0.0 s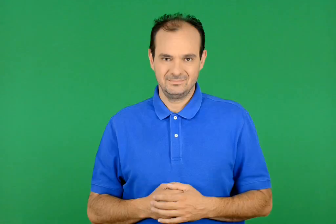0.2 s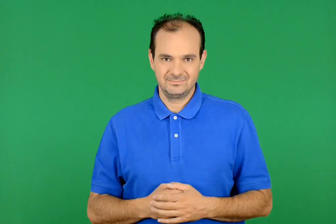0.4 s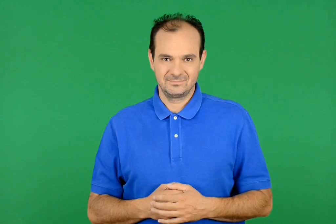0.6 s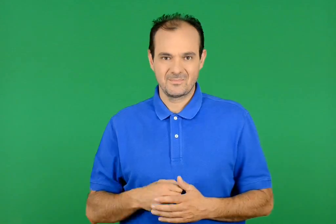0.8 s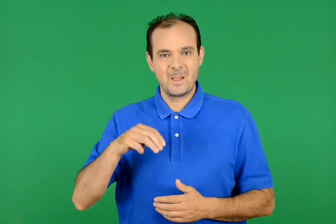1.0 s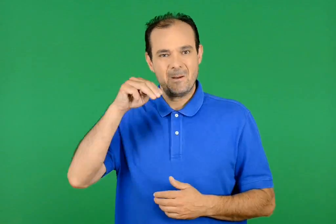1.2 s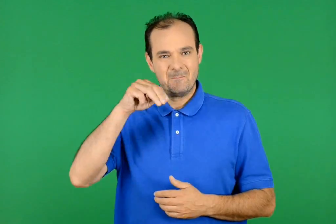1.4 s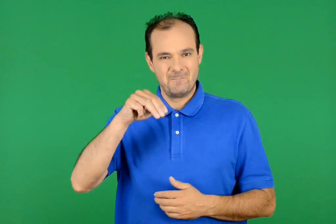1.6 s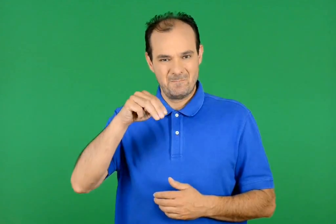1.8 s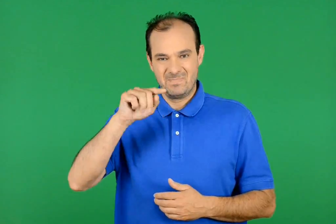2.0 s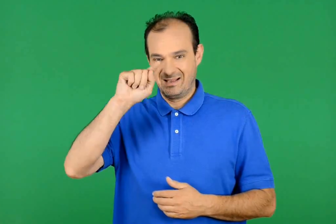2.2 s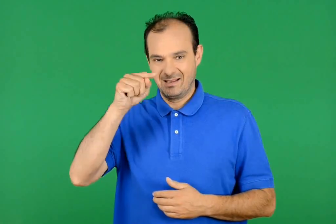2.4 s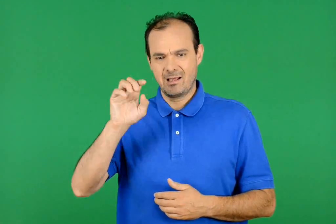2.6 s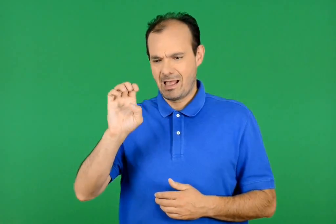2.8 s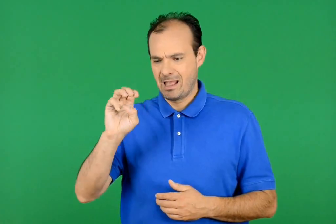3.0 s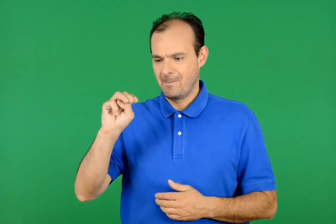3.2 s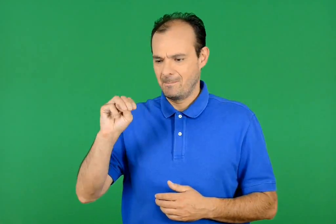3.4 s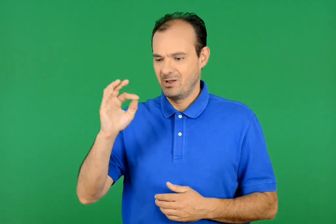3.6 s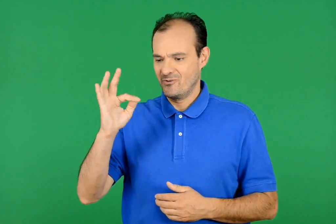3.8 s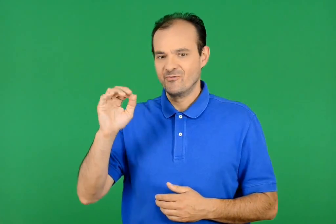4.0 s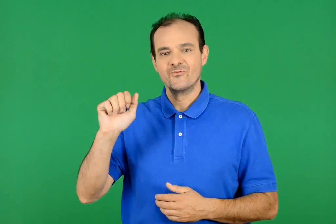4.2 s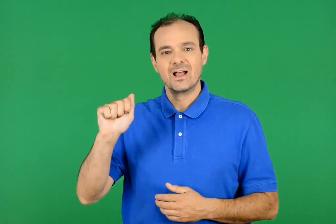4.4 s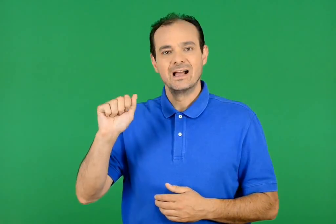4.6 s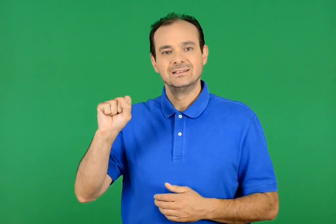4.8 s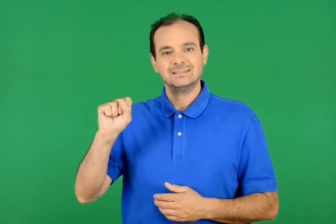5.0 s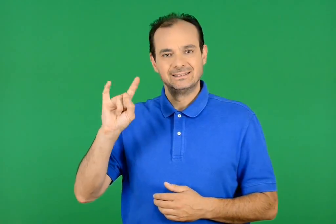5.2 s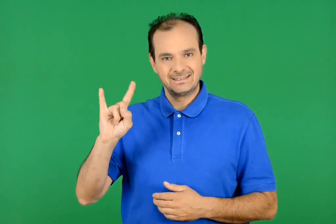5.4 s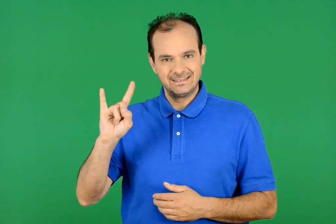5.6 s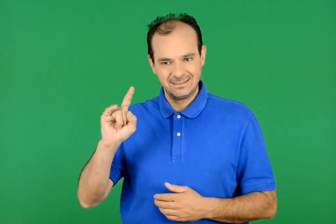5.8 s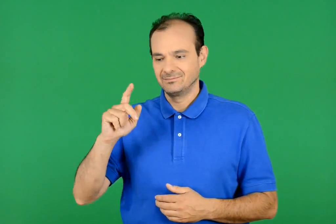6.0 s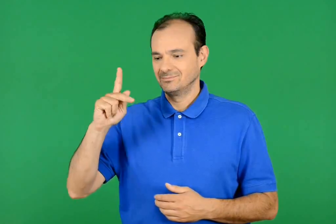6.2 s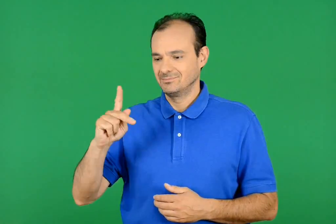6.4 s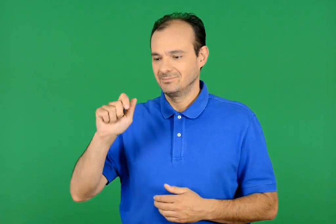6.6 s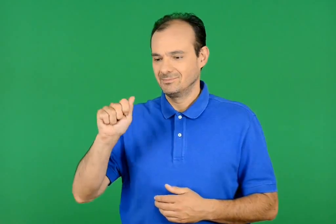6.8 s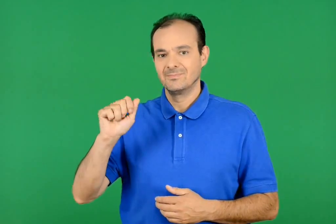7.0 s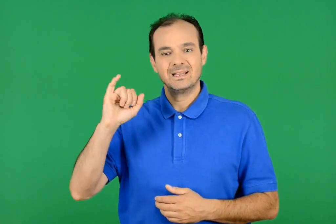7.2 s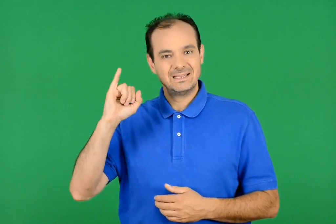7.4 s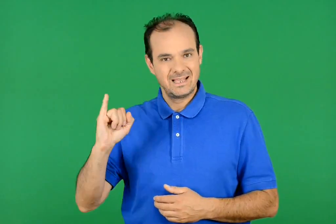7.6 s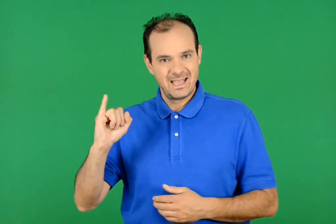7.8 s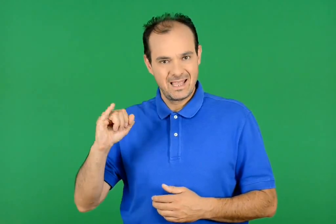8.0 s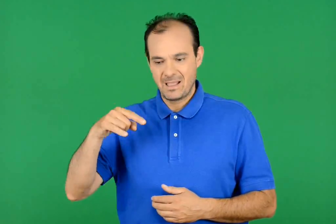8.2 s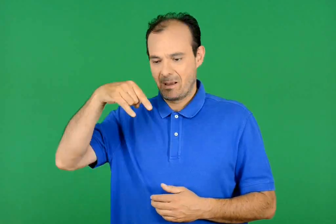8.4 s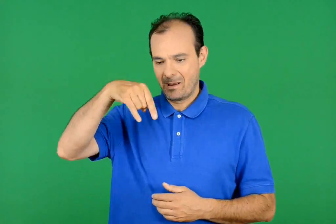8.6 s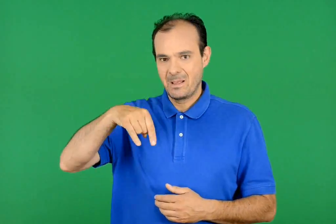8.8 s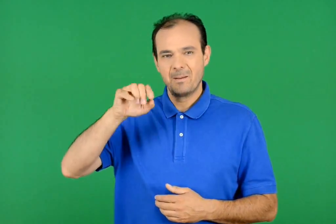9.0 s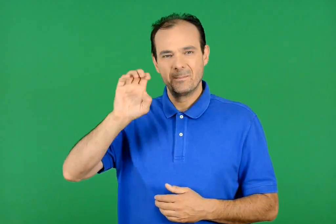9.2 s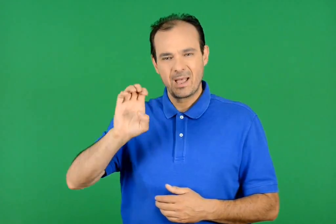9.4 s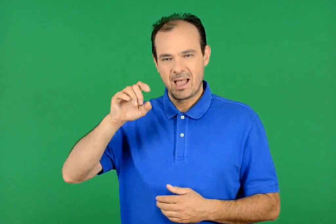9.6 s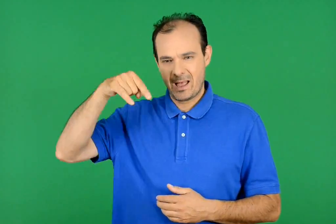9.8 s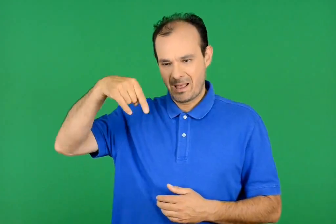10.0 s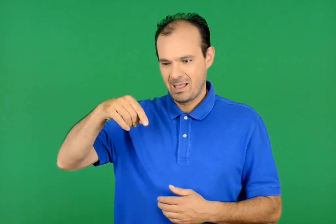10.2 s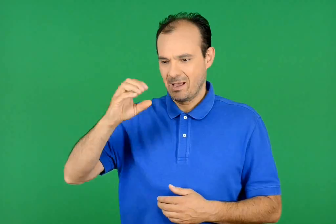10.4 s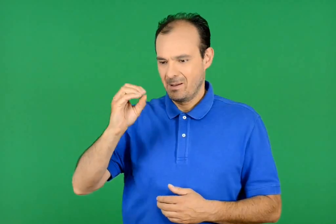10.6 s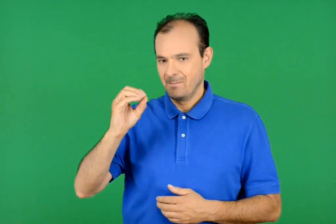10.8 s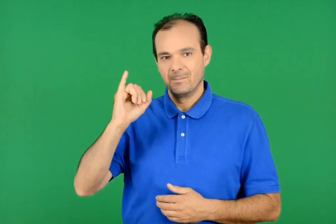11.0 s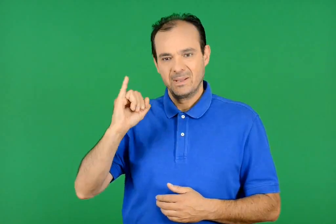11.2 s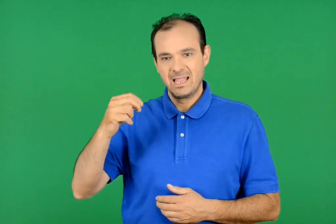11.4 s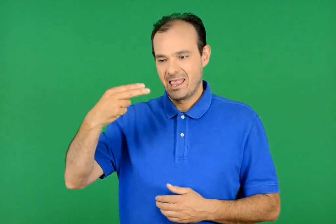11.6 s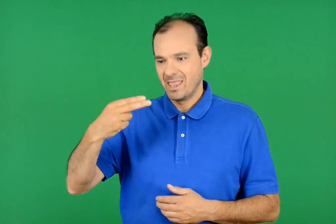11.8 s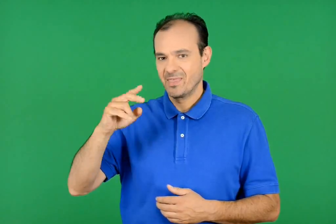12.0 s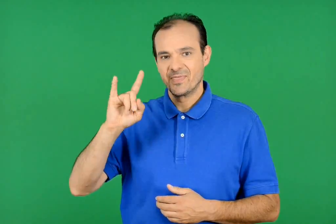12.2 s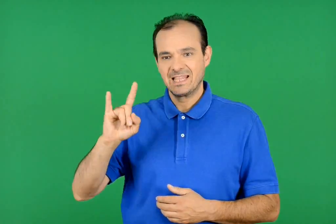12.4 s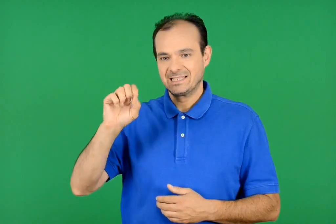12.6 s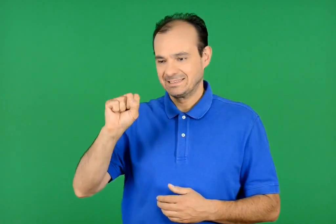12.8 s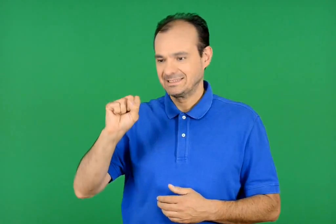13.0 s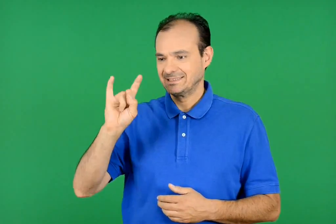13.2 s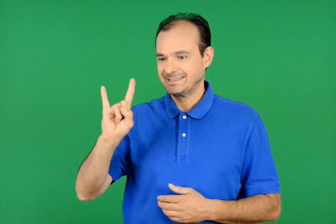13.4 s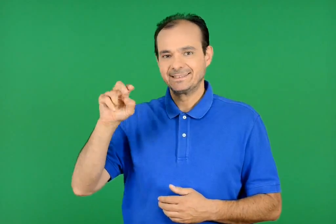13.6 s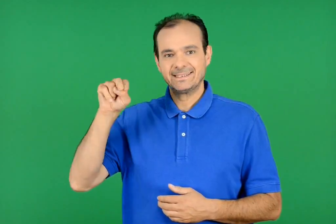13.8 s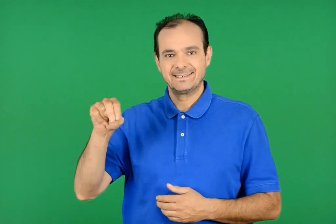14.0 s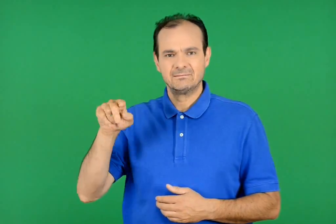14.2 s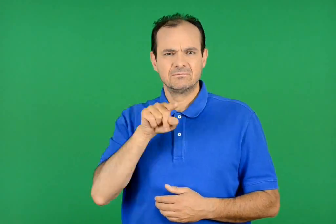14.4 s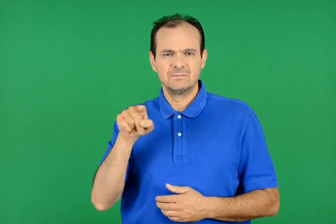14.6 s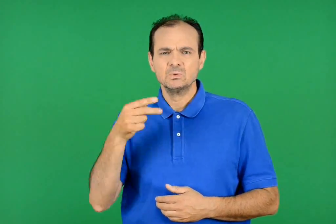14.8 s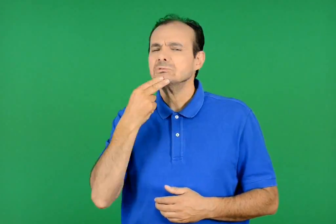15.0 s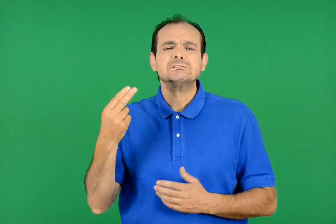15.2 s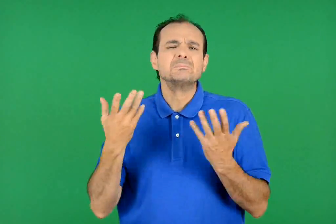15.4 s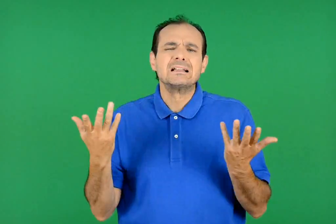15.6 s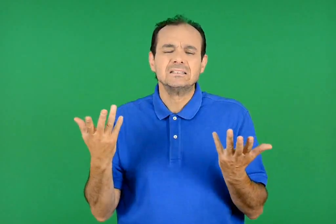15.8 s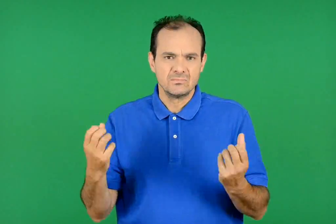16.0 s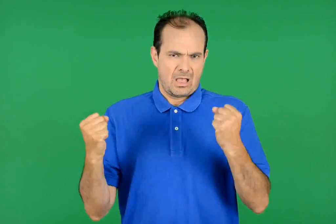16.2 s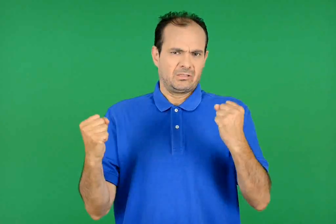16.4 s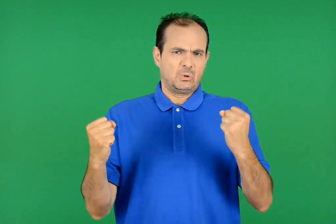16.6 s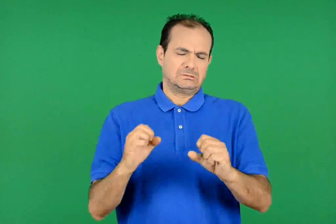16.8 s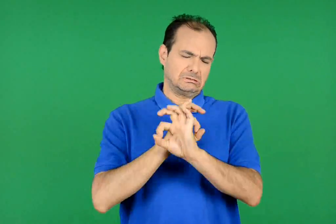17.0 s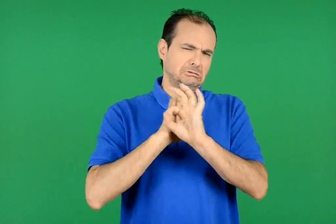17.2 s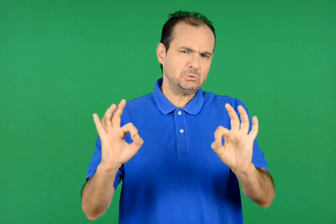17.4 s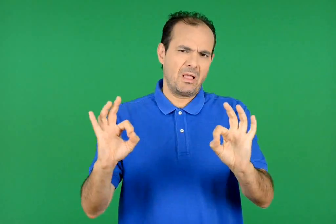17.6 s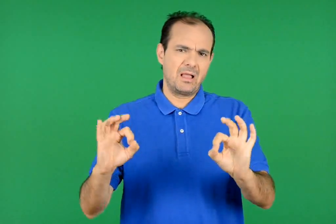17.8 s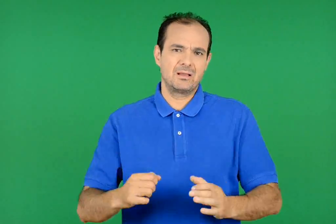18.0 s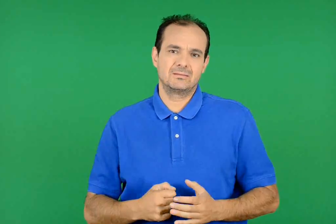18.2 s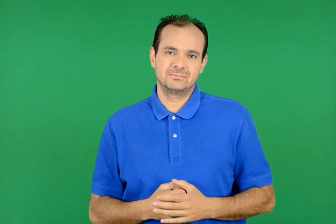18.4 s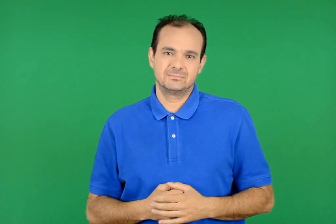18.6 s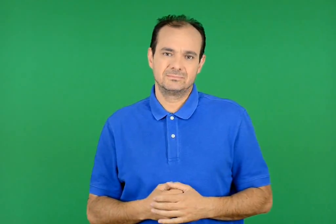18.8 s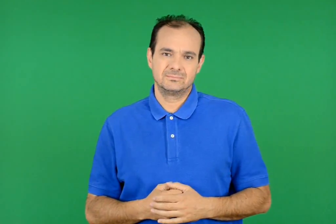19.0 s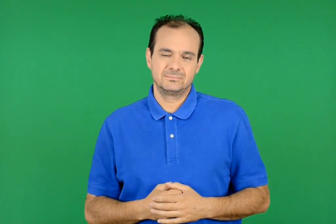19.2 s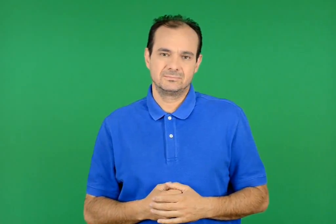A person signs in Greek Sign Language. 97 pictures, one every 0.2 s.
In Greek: με έμφαση και πεποίθησην έντονα και με σιγουριά
